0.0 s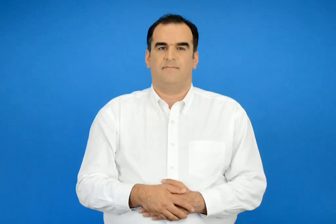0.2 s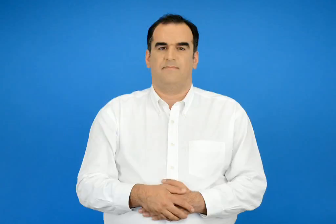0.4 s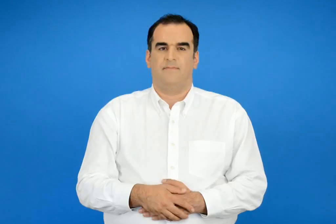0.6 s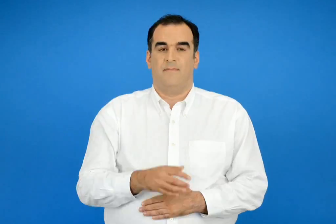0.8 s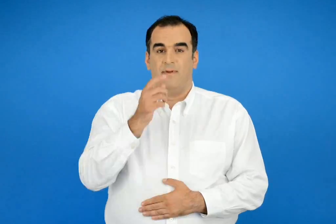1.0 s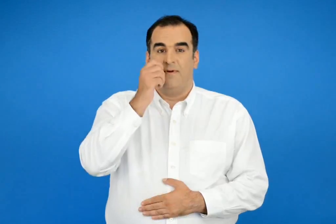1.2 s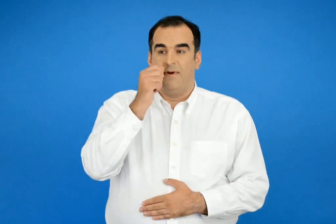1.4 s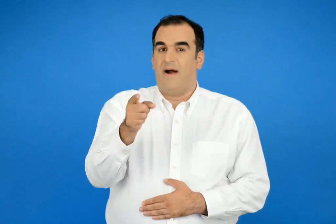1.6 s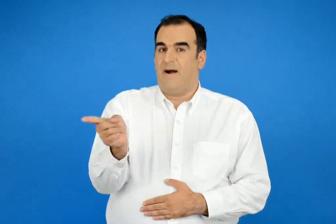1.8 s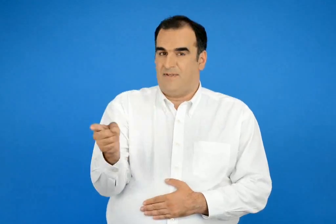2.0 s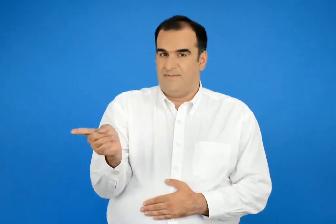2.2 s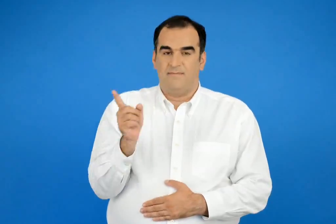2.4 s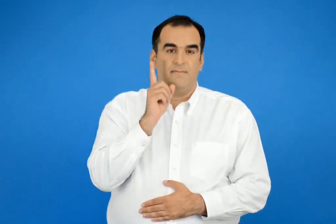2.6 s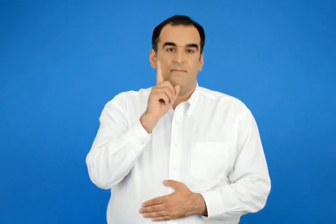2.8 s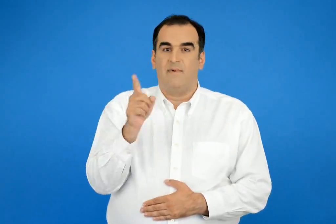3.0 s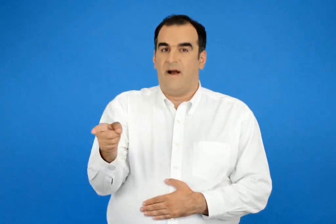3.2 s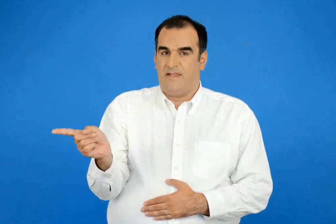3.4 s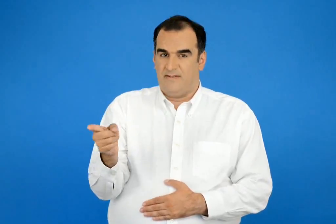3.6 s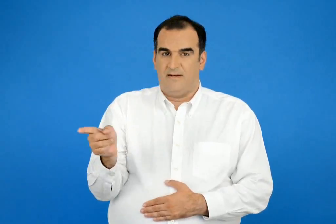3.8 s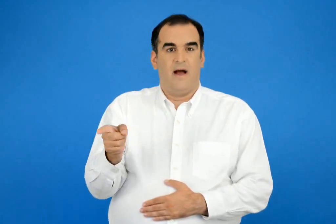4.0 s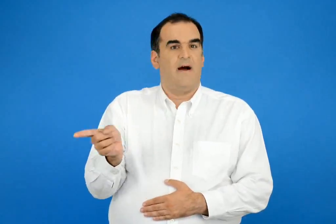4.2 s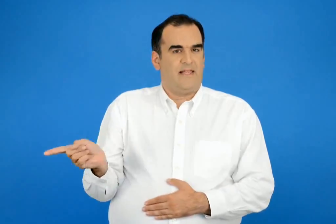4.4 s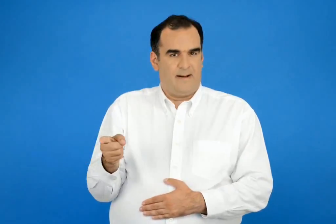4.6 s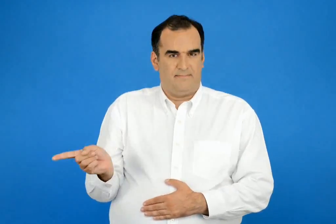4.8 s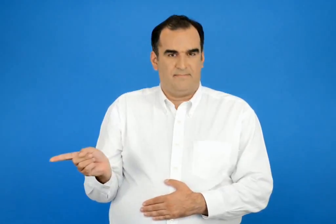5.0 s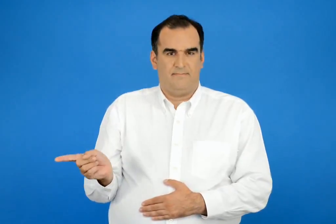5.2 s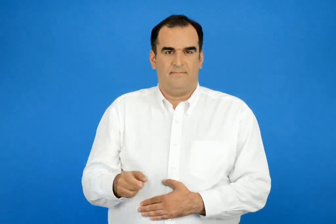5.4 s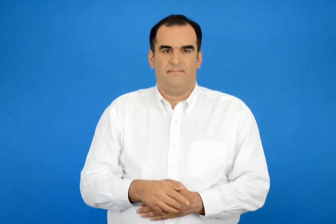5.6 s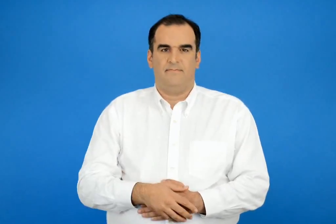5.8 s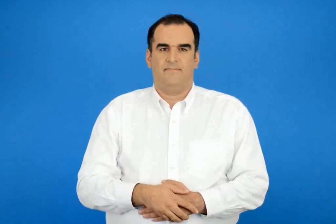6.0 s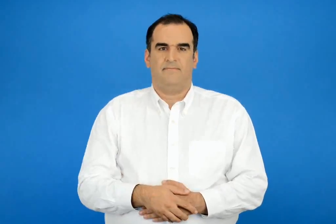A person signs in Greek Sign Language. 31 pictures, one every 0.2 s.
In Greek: αυτοί αυτές αυτά
